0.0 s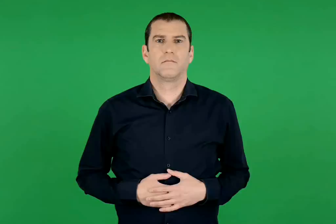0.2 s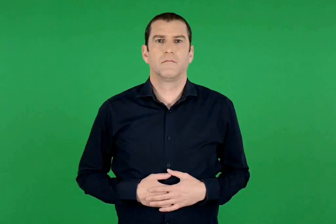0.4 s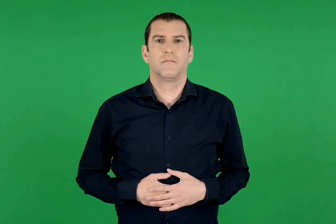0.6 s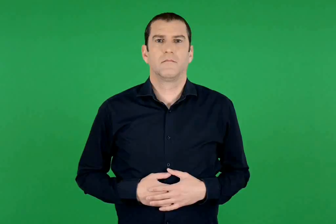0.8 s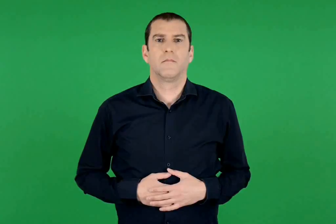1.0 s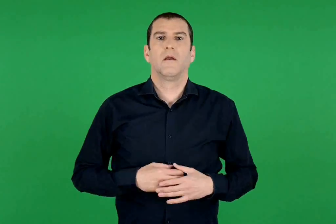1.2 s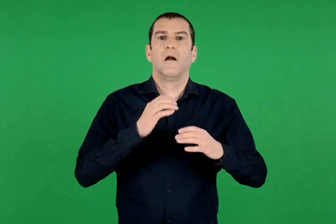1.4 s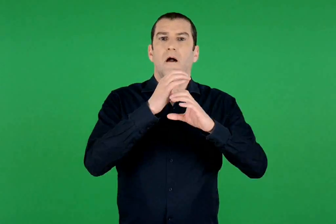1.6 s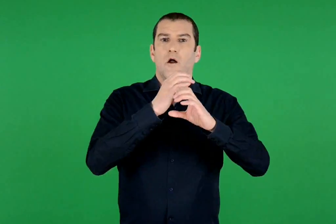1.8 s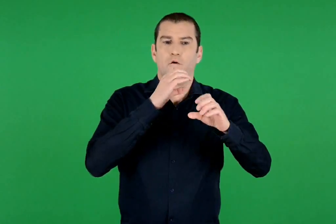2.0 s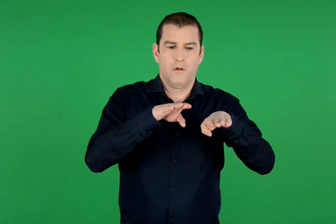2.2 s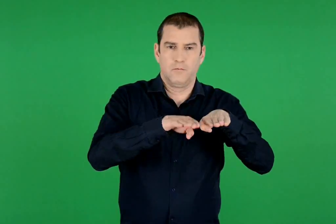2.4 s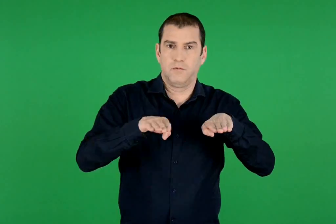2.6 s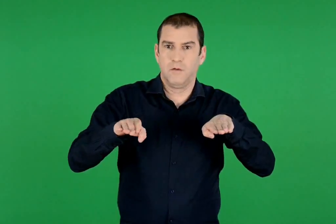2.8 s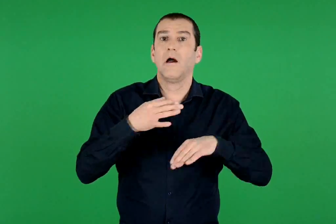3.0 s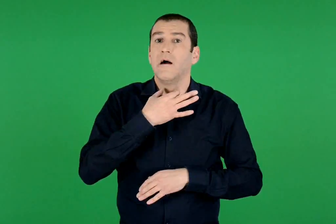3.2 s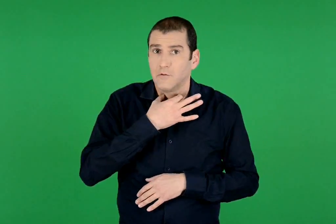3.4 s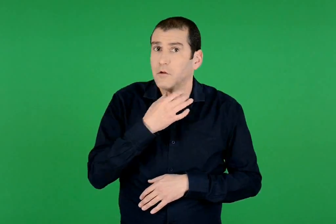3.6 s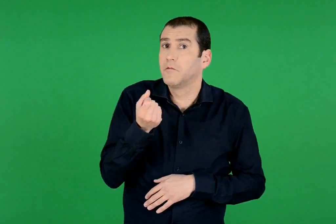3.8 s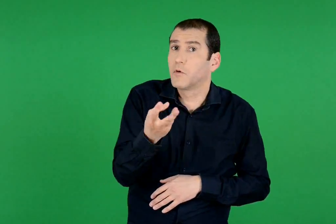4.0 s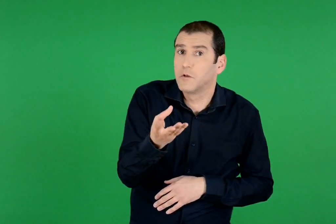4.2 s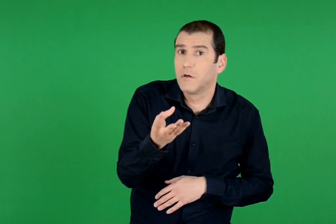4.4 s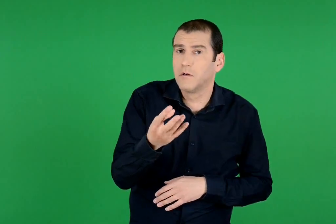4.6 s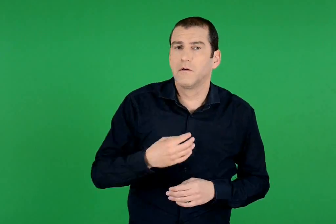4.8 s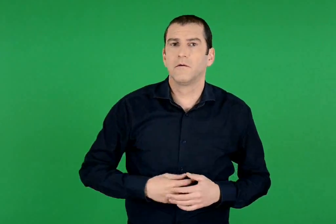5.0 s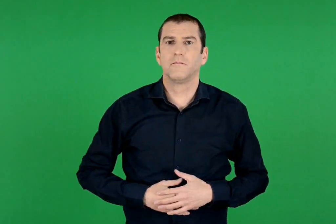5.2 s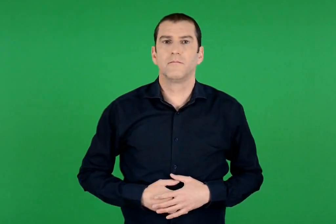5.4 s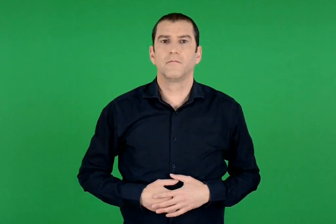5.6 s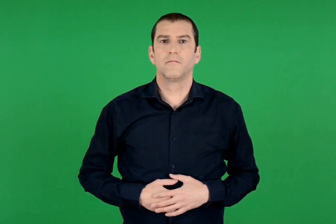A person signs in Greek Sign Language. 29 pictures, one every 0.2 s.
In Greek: πόσα λεωφορεία χρειάζονται ;
